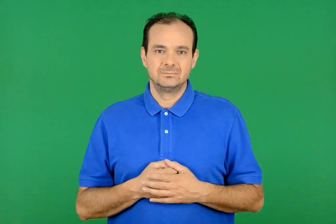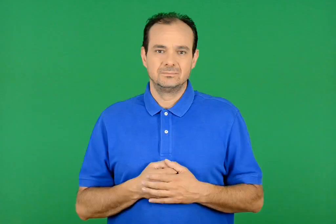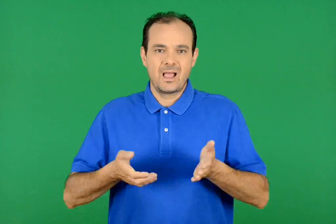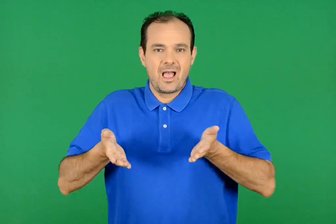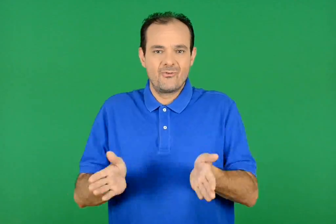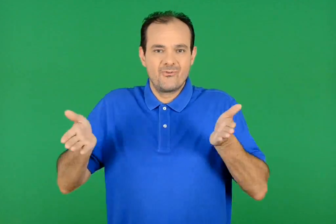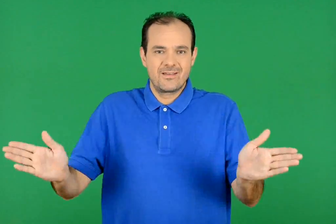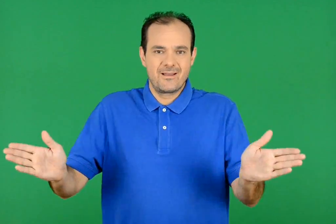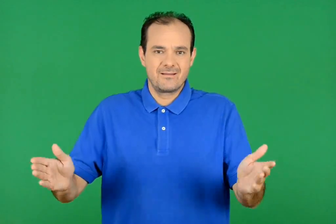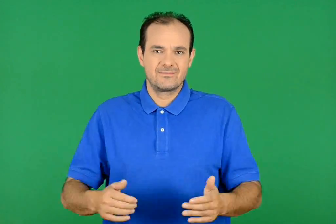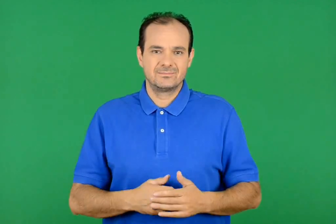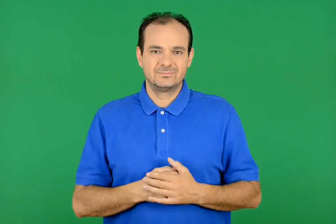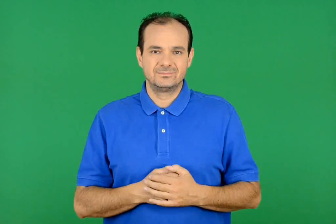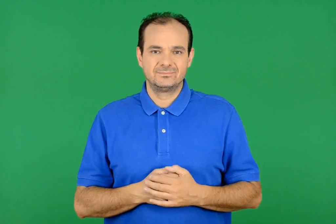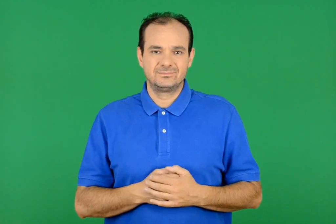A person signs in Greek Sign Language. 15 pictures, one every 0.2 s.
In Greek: εγγόνια
